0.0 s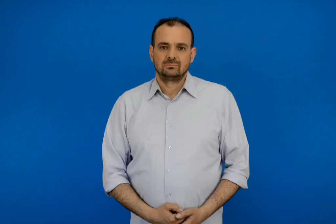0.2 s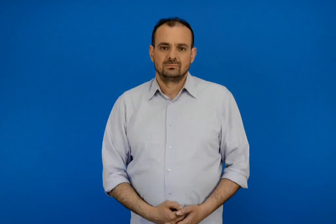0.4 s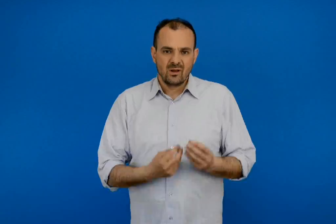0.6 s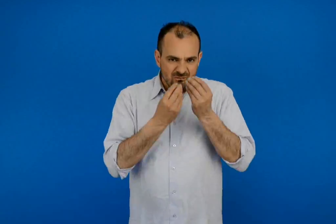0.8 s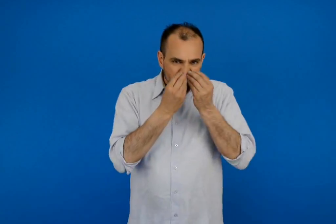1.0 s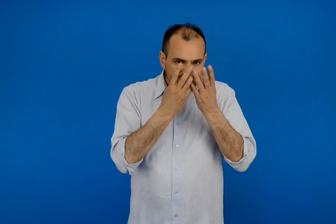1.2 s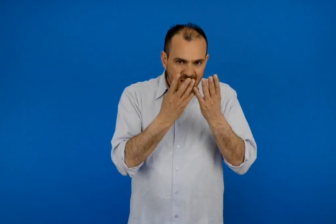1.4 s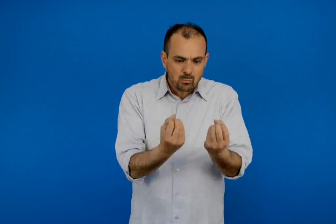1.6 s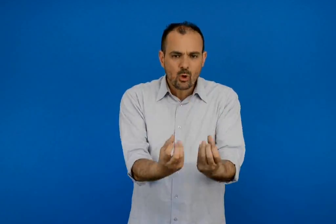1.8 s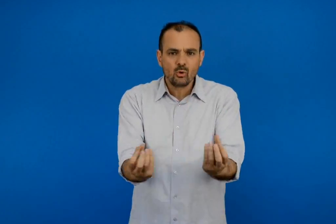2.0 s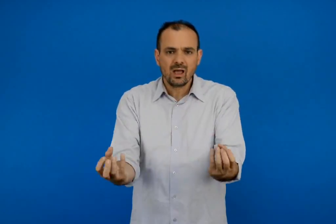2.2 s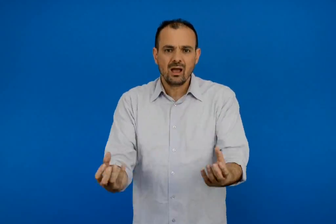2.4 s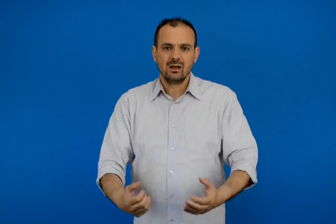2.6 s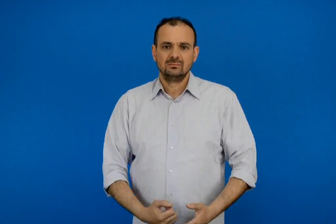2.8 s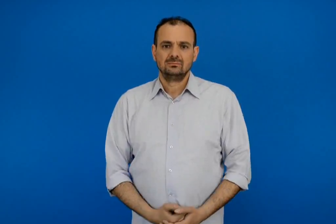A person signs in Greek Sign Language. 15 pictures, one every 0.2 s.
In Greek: φυτικά προϊόντα
